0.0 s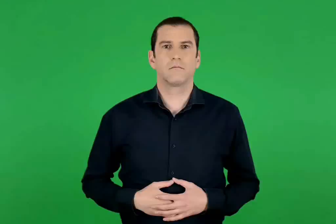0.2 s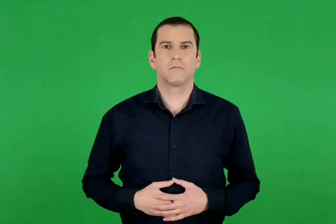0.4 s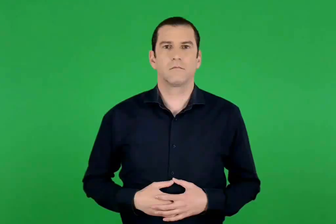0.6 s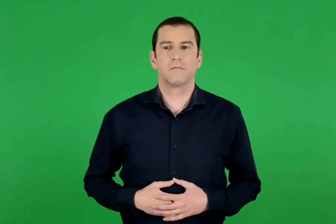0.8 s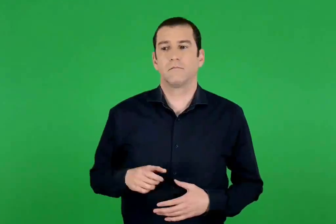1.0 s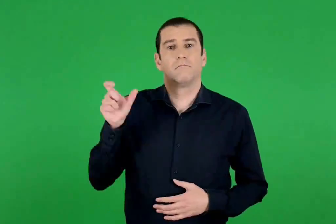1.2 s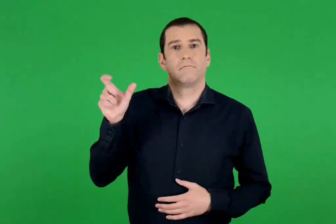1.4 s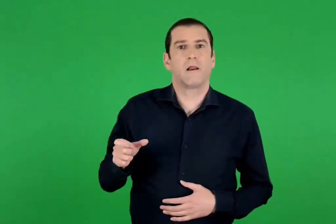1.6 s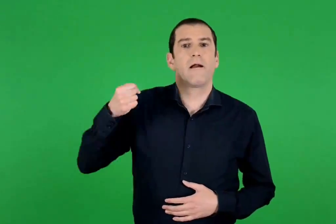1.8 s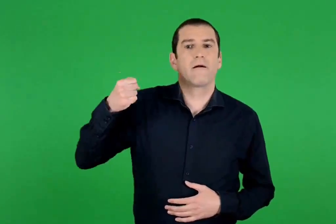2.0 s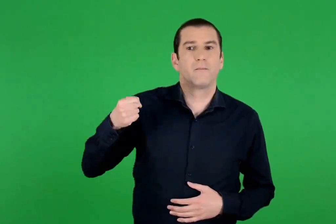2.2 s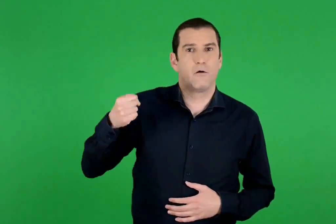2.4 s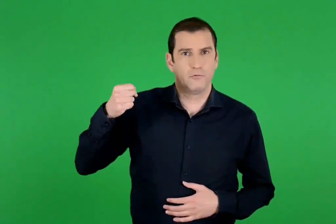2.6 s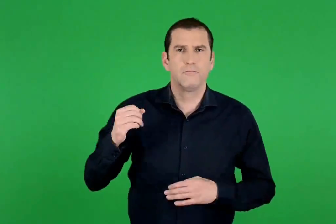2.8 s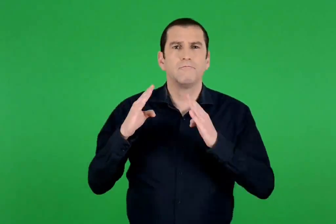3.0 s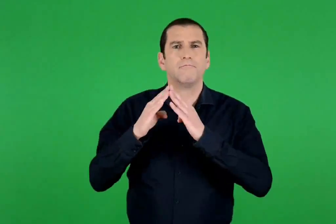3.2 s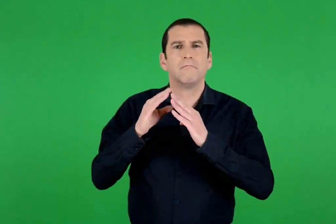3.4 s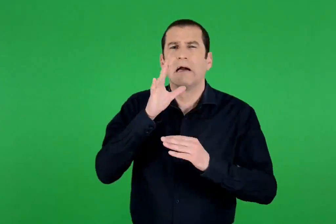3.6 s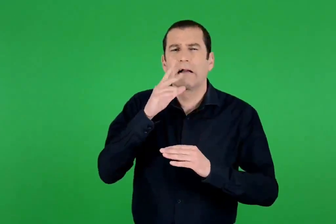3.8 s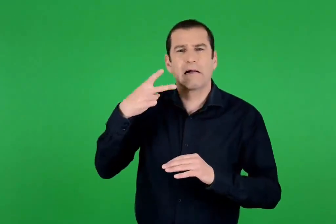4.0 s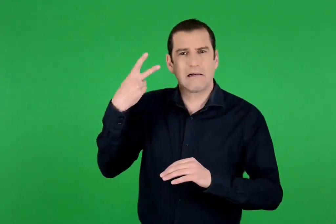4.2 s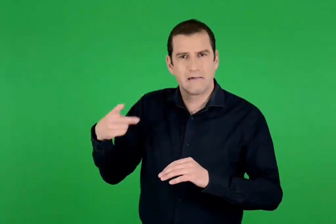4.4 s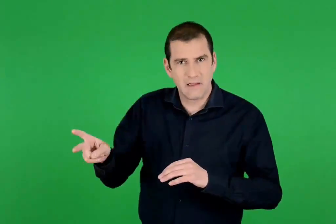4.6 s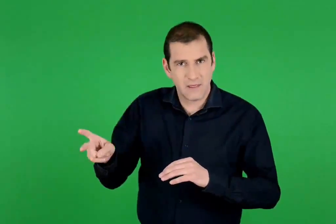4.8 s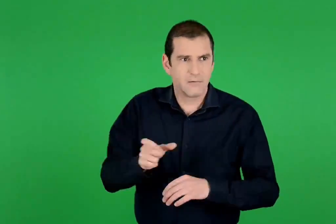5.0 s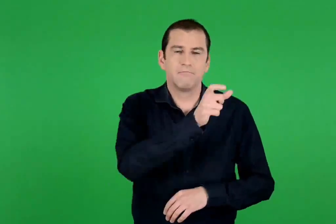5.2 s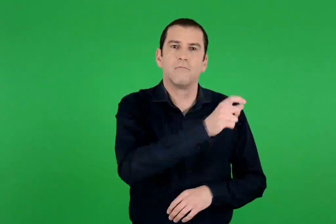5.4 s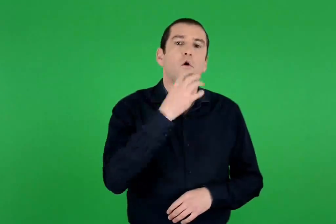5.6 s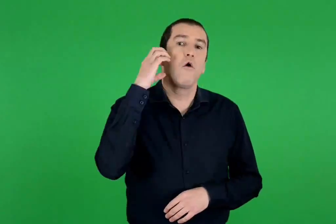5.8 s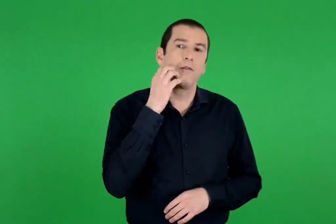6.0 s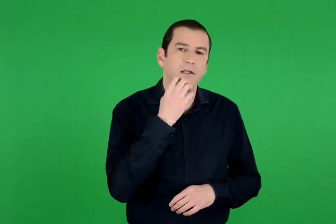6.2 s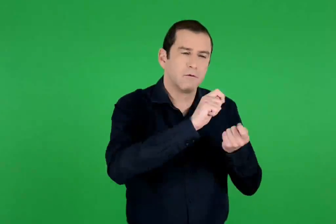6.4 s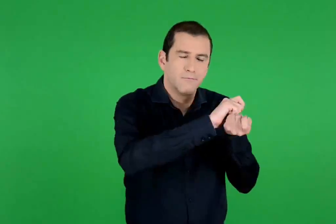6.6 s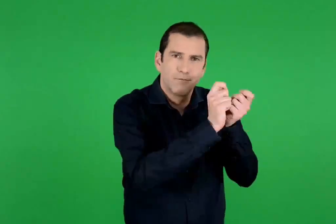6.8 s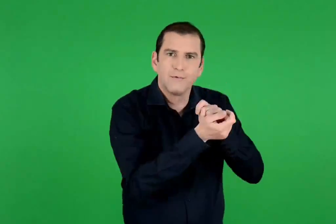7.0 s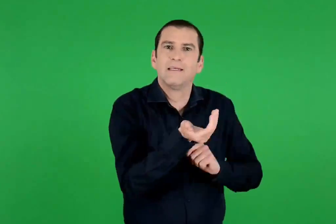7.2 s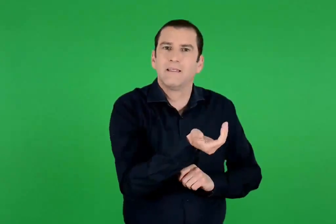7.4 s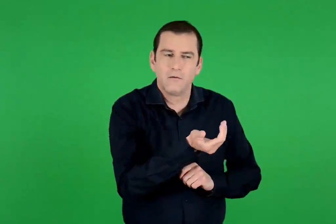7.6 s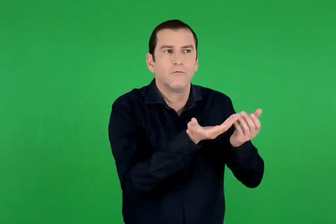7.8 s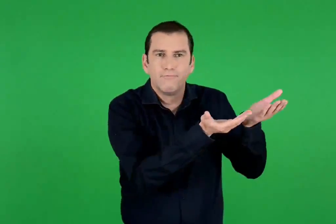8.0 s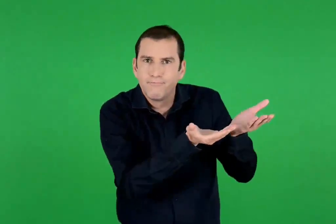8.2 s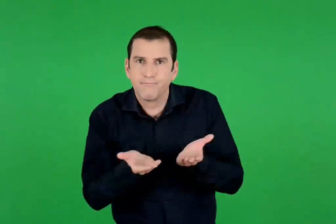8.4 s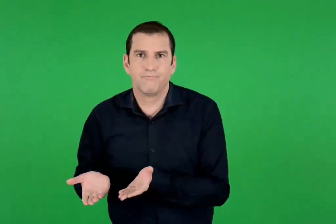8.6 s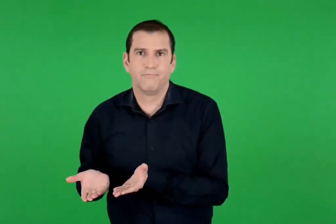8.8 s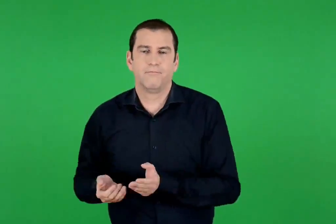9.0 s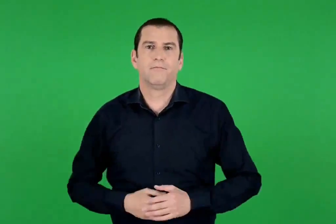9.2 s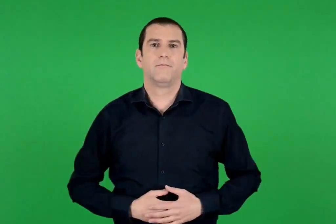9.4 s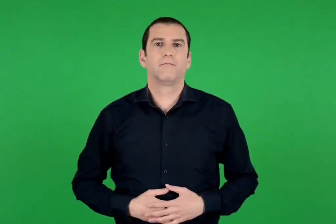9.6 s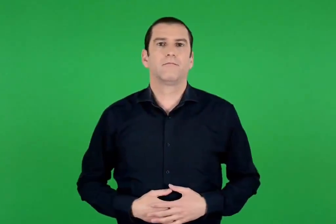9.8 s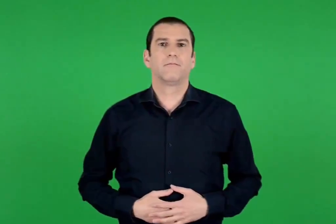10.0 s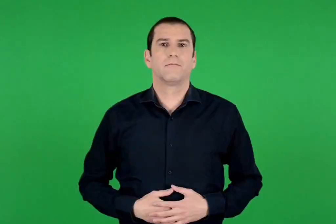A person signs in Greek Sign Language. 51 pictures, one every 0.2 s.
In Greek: ο εύμαιος φιλοξενεί στην καλύβα του τον μεταμορφωμένο σε ζητιάνο οδυσσέα
